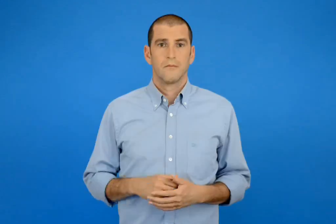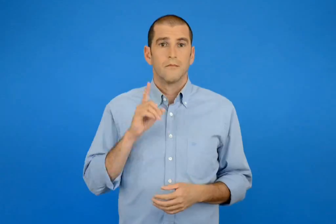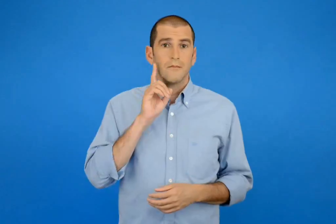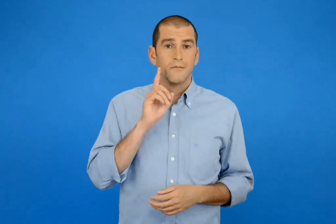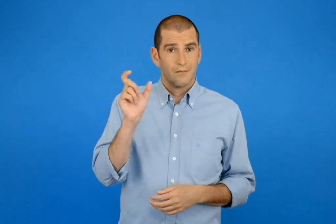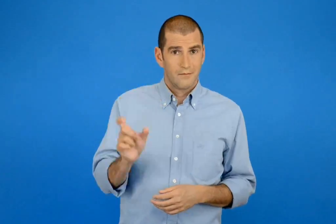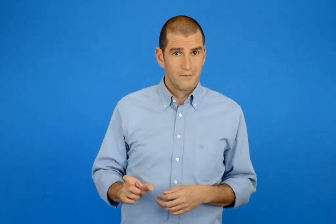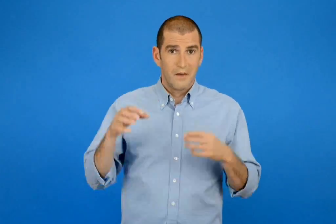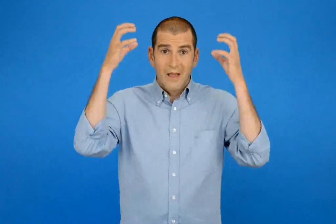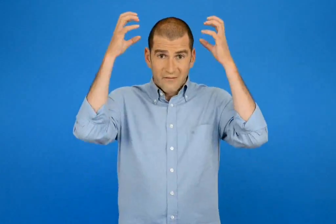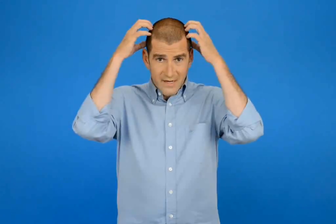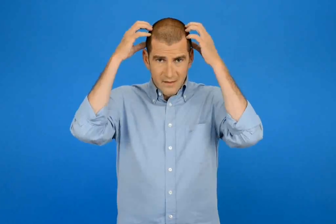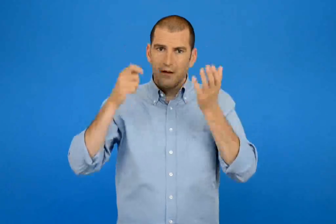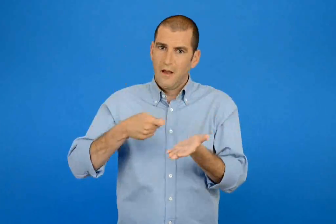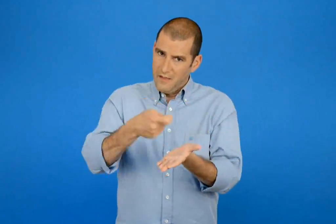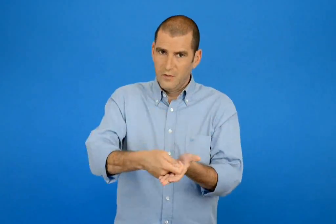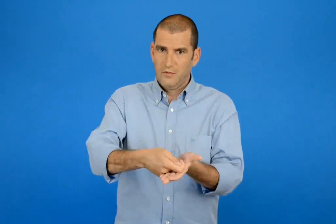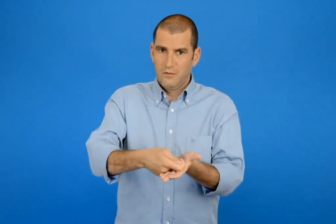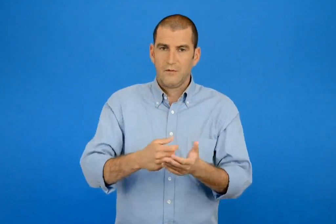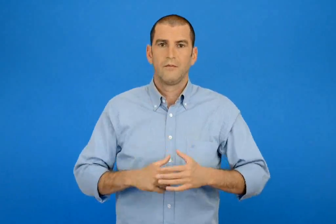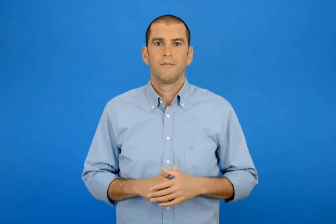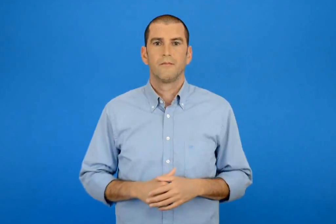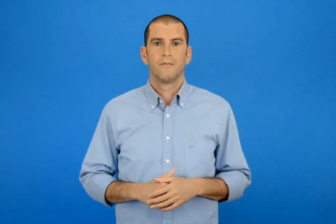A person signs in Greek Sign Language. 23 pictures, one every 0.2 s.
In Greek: η γαβριέλα θα πληρώσει
